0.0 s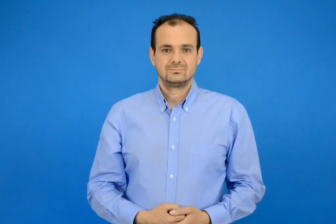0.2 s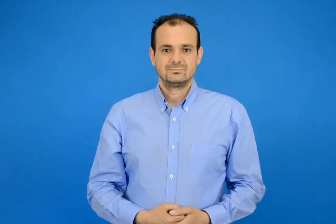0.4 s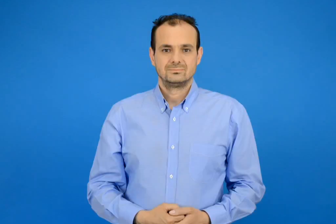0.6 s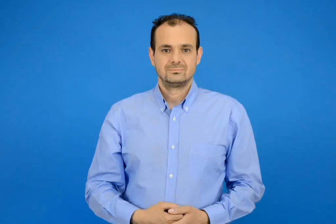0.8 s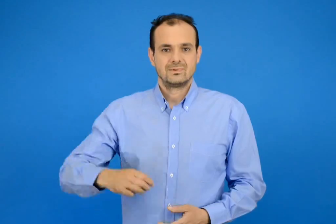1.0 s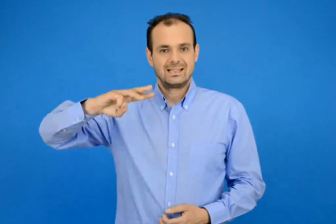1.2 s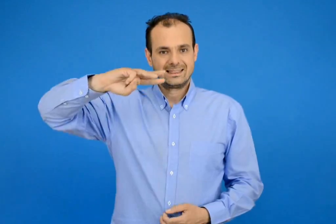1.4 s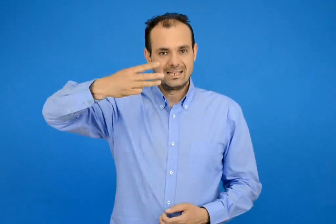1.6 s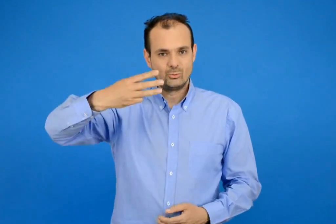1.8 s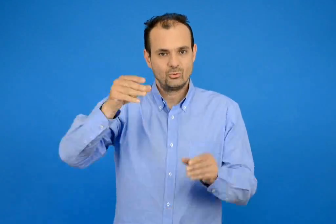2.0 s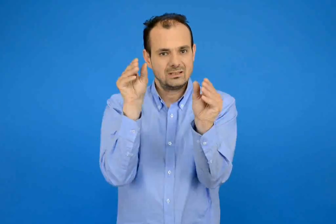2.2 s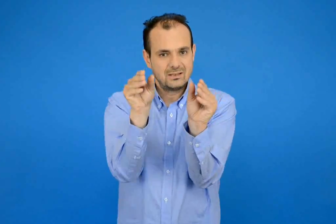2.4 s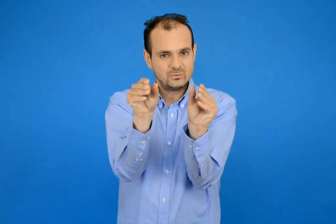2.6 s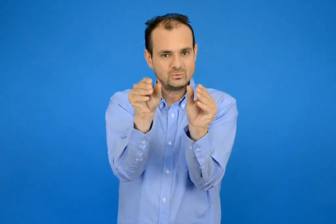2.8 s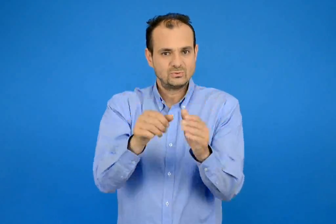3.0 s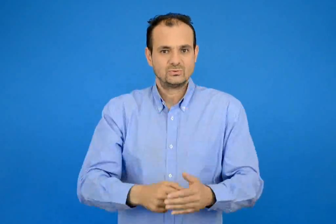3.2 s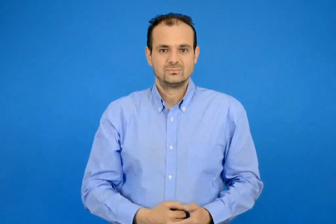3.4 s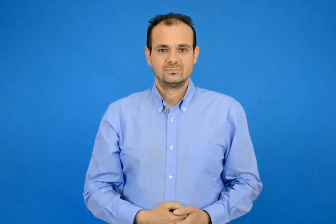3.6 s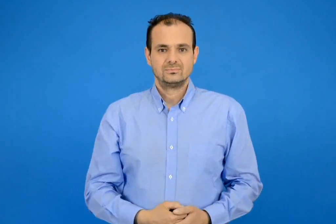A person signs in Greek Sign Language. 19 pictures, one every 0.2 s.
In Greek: τρίτο τεύχος
